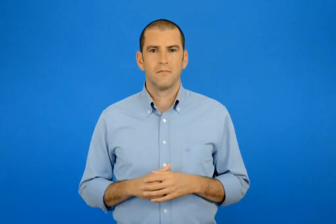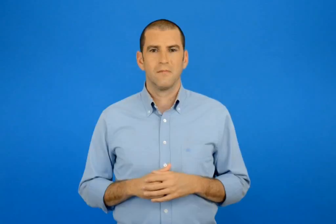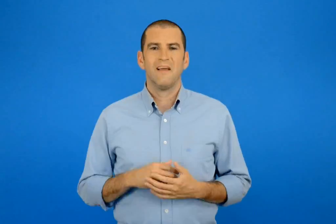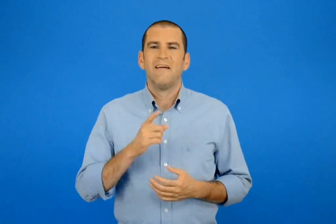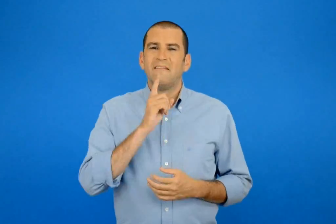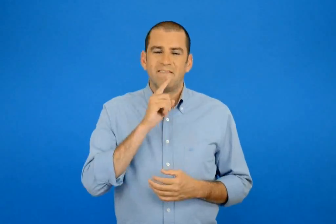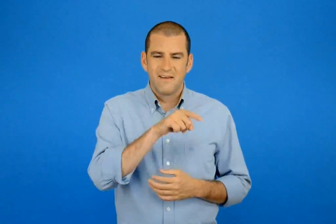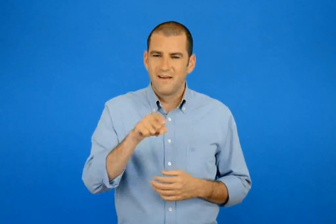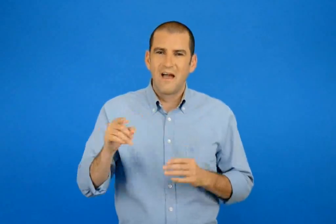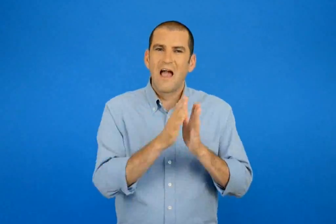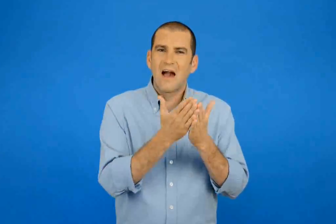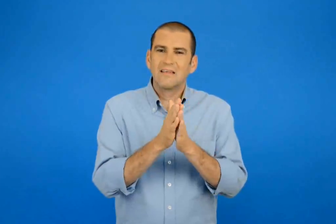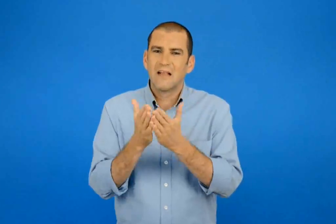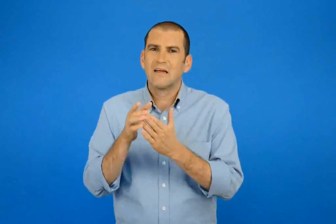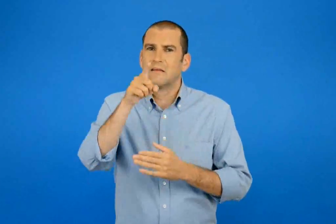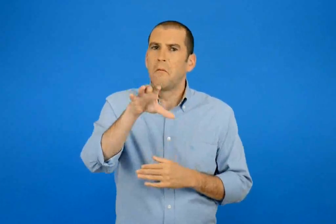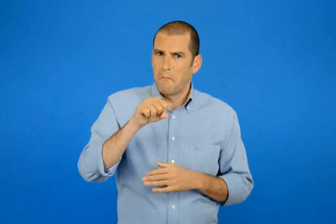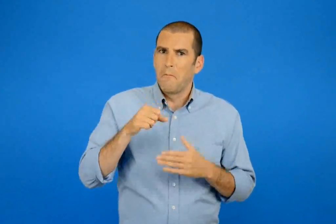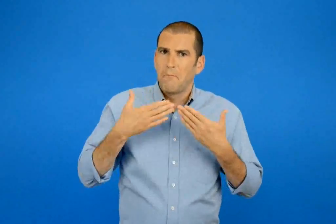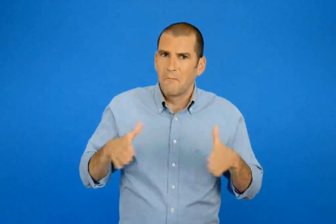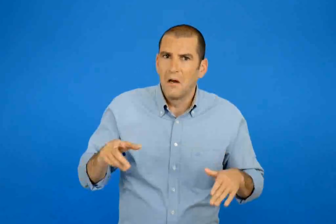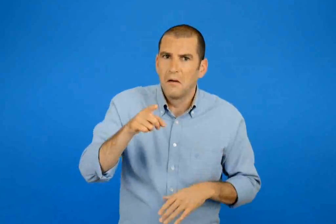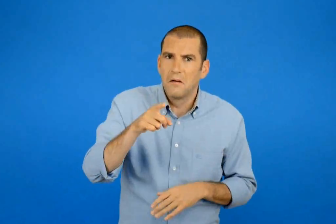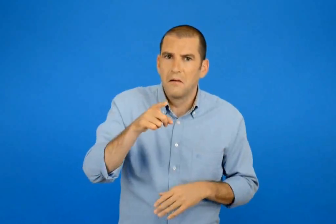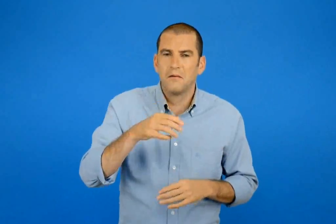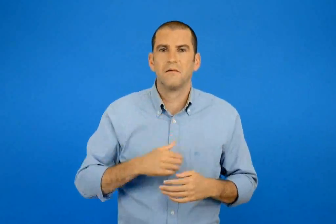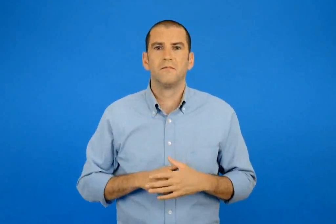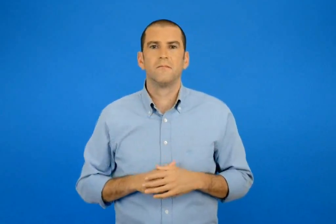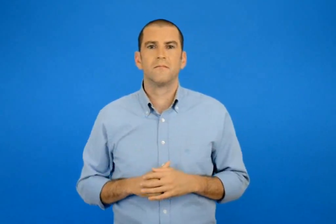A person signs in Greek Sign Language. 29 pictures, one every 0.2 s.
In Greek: εσύ έχεις λάβει ποτέ τέτοιες κάρτες ;
